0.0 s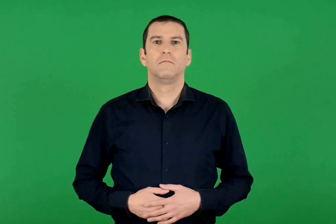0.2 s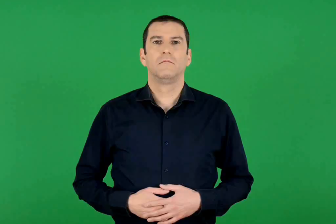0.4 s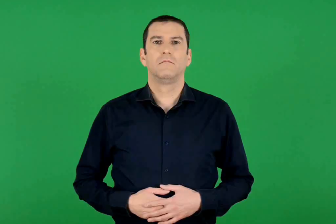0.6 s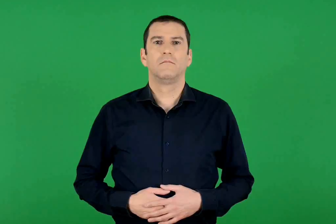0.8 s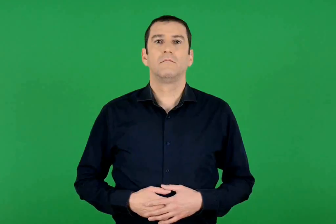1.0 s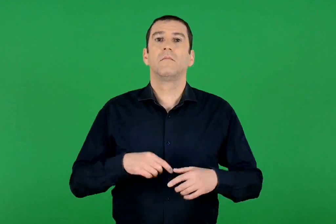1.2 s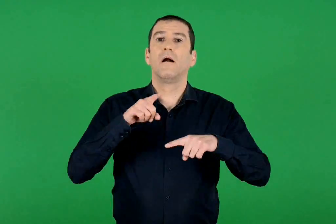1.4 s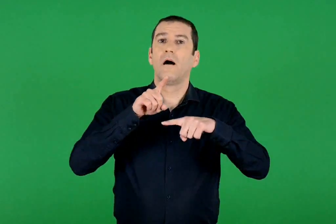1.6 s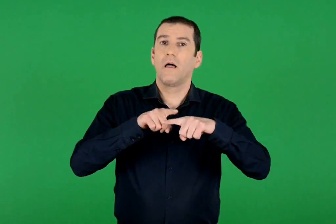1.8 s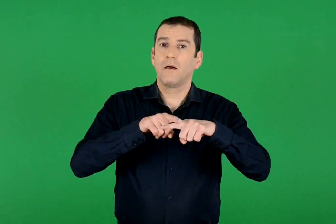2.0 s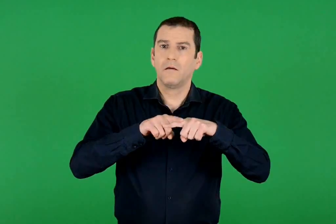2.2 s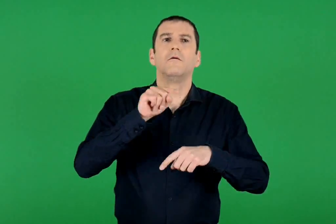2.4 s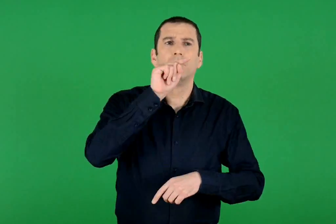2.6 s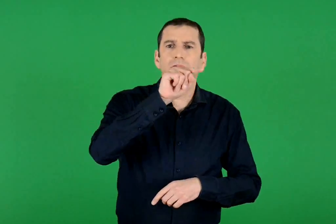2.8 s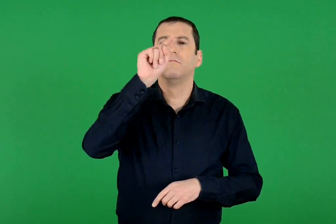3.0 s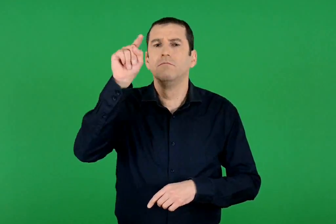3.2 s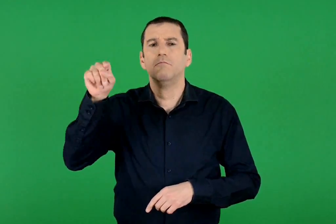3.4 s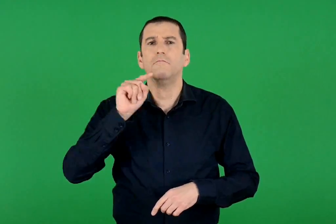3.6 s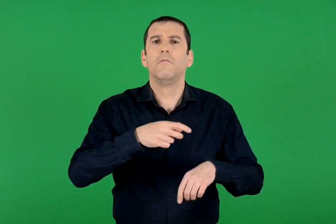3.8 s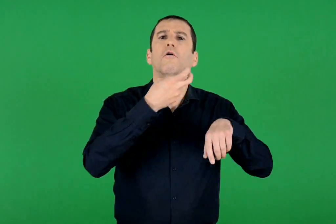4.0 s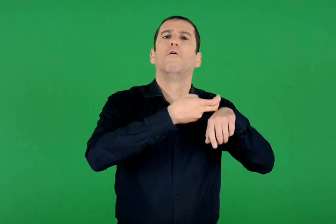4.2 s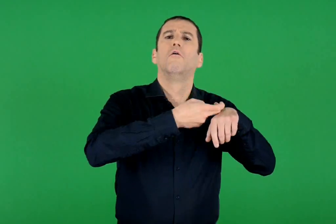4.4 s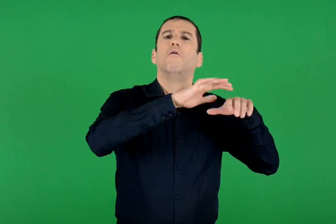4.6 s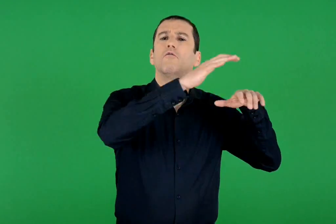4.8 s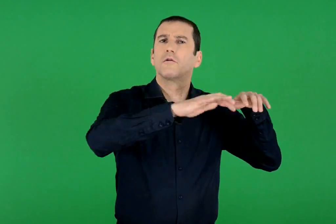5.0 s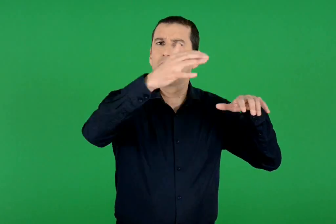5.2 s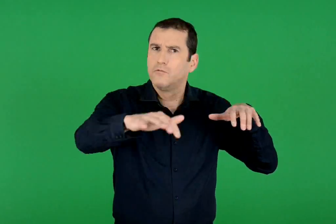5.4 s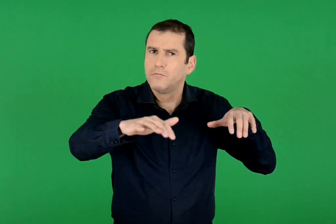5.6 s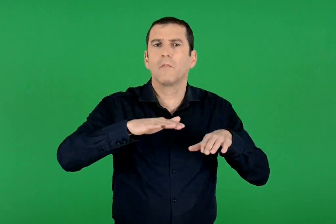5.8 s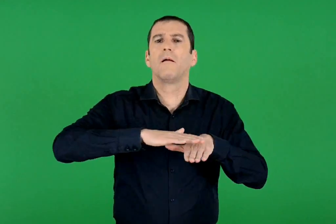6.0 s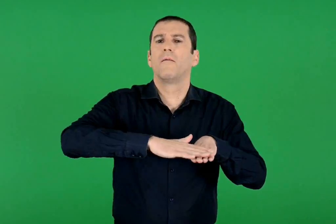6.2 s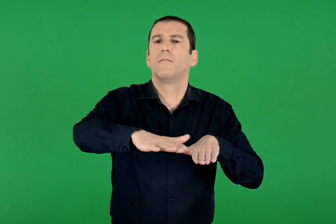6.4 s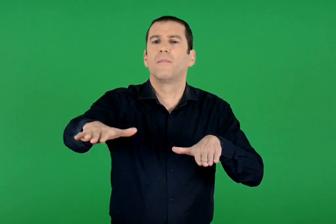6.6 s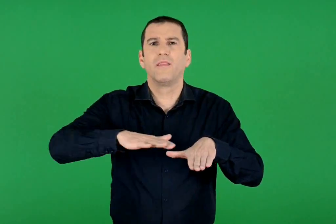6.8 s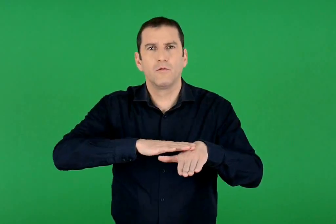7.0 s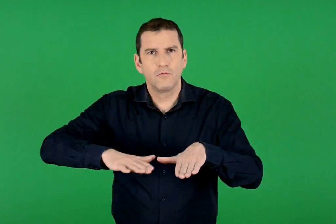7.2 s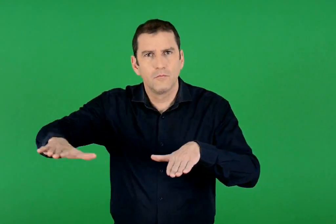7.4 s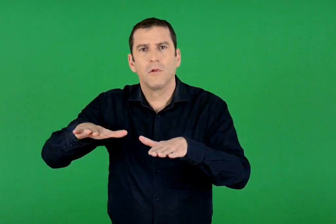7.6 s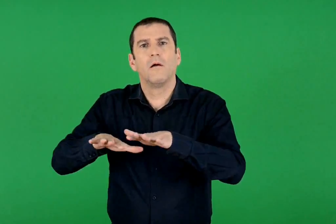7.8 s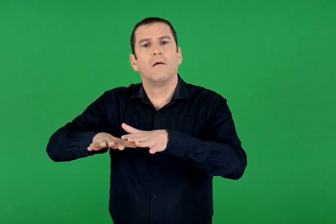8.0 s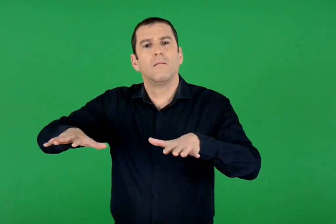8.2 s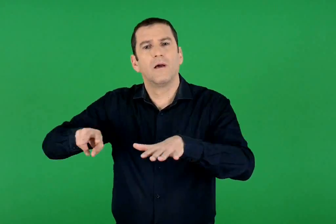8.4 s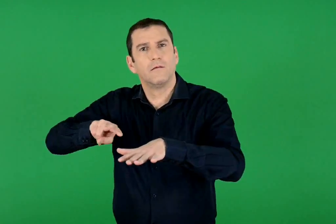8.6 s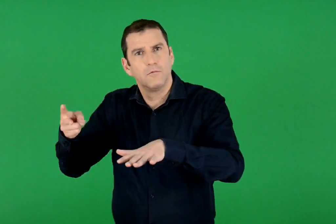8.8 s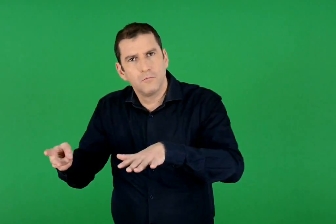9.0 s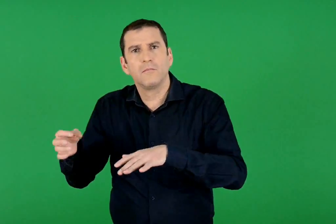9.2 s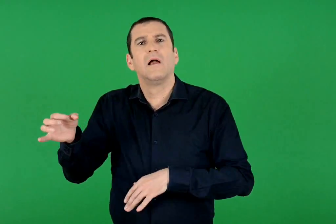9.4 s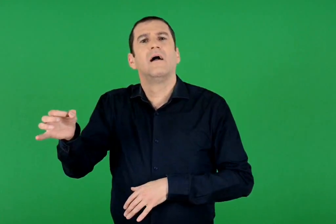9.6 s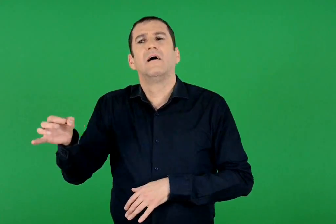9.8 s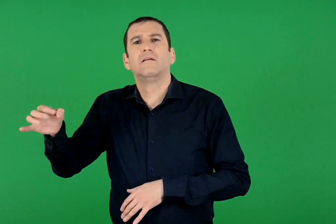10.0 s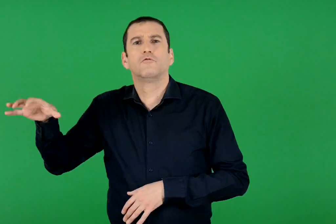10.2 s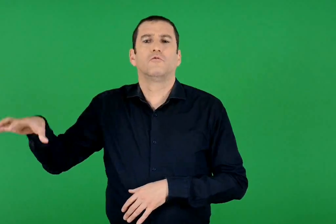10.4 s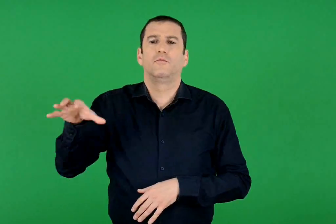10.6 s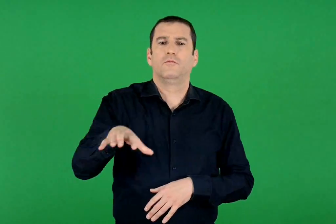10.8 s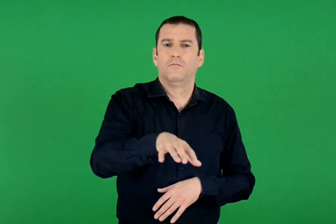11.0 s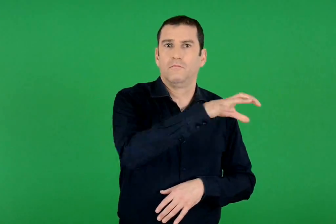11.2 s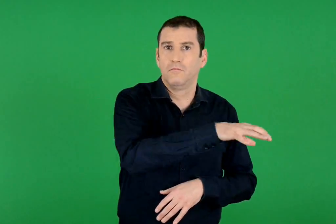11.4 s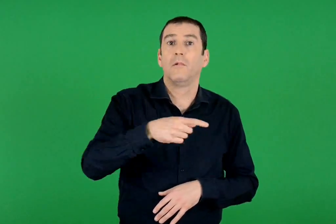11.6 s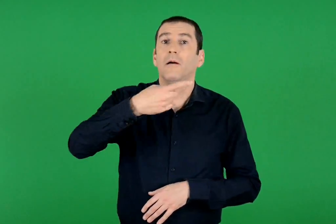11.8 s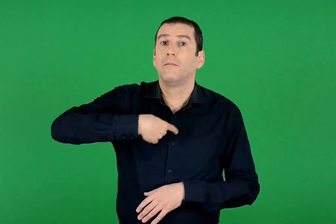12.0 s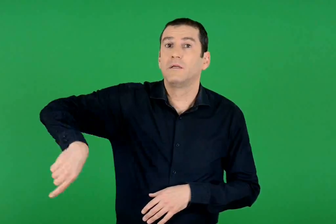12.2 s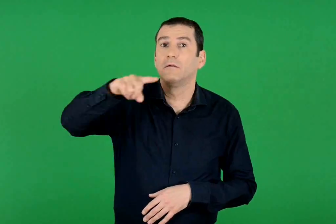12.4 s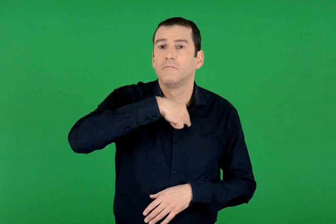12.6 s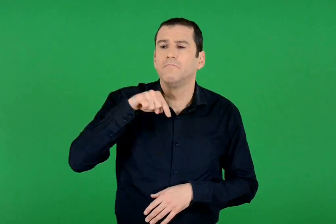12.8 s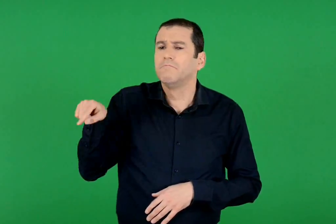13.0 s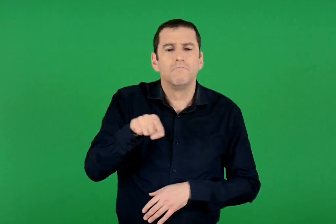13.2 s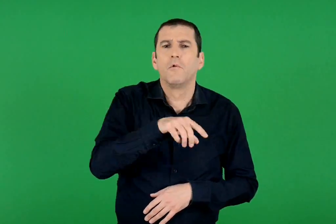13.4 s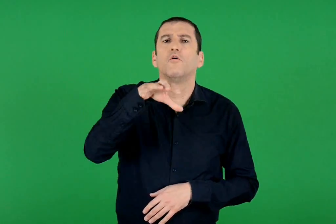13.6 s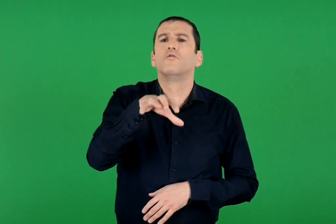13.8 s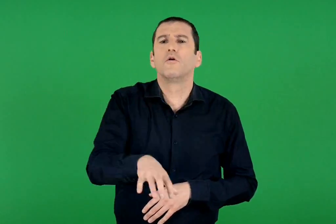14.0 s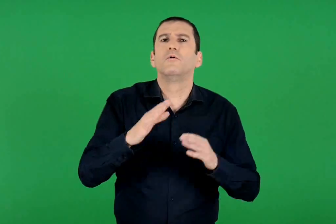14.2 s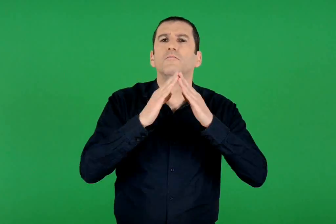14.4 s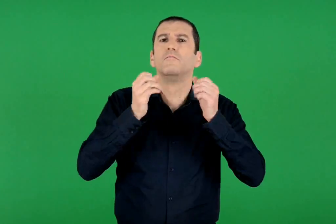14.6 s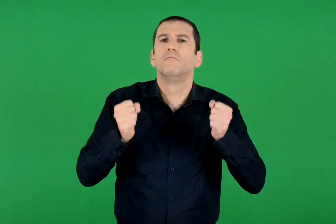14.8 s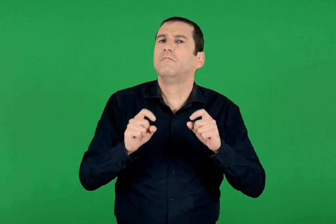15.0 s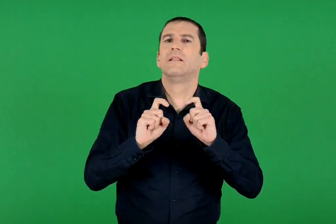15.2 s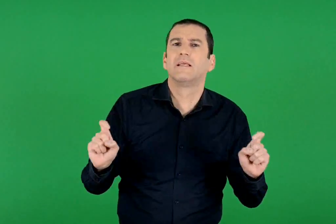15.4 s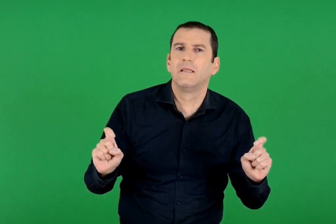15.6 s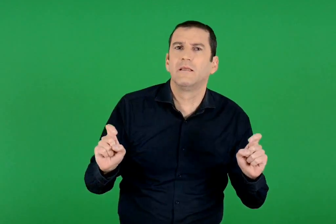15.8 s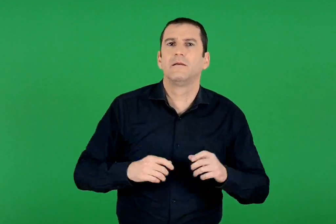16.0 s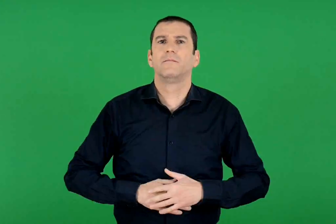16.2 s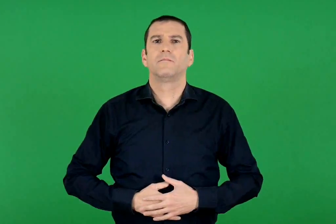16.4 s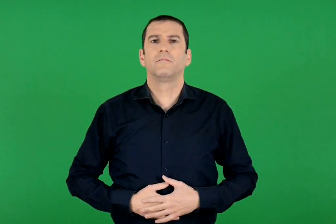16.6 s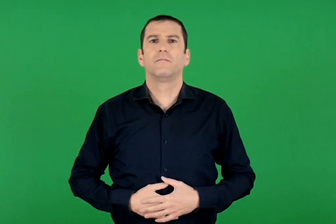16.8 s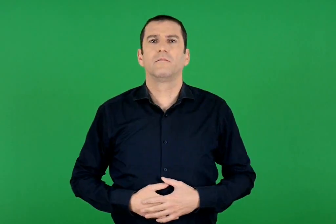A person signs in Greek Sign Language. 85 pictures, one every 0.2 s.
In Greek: στην ελλάδα συναντάμε ορεινούς , πεδινούς , παραθαλάσσιους και νησιωτικούς τόπους. εμείς σε τι τόπο κατοικούμε ;
